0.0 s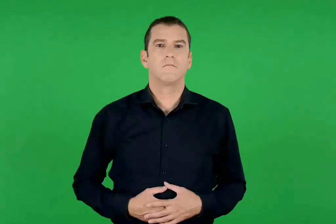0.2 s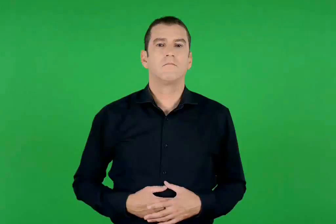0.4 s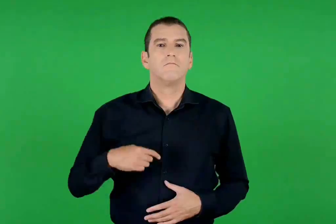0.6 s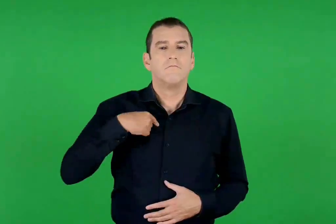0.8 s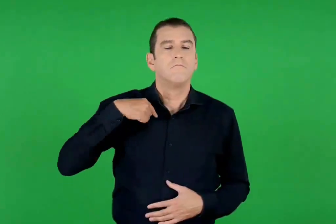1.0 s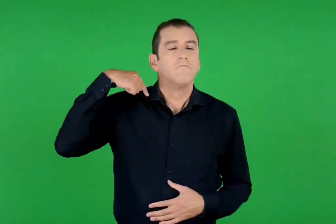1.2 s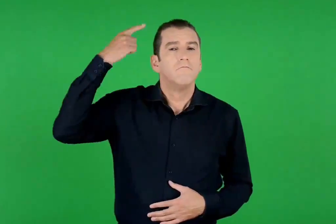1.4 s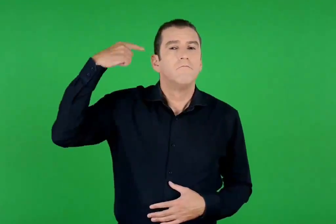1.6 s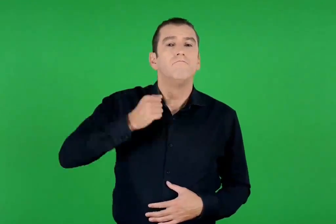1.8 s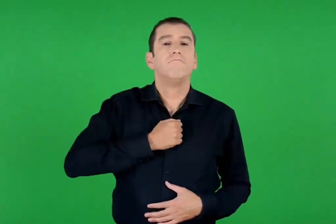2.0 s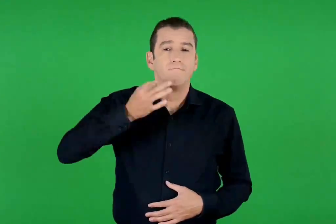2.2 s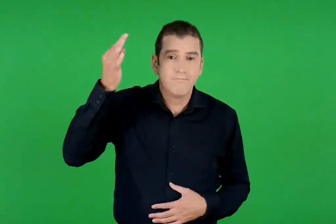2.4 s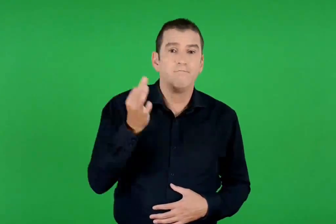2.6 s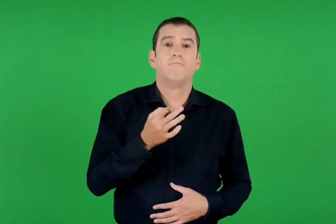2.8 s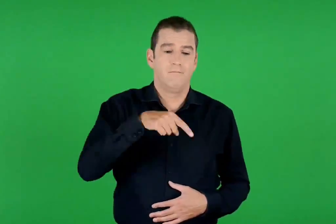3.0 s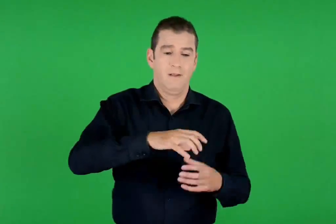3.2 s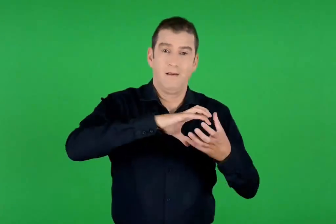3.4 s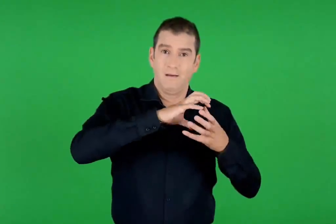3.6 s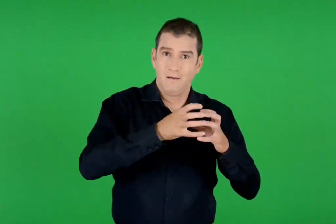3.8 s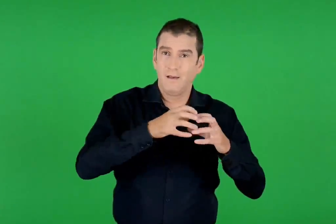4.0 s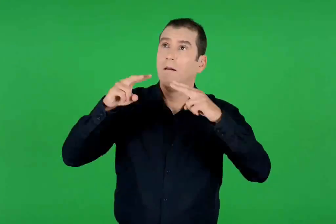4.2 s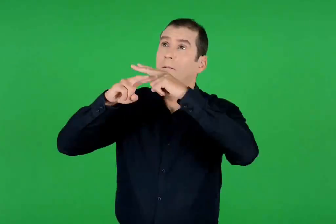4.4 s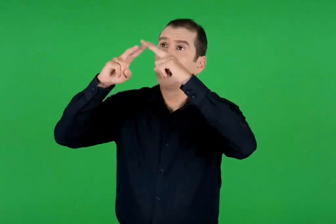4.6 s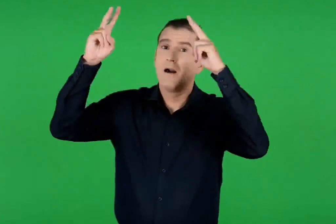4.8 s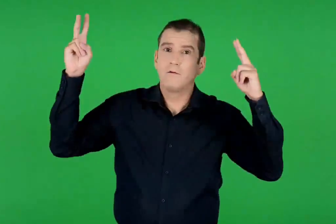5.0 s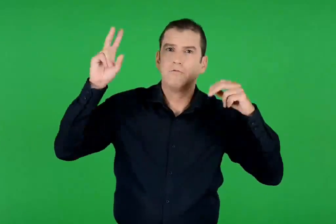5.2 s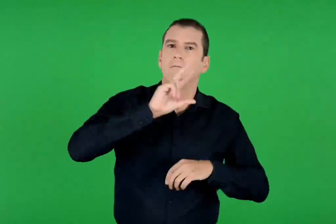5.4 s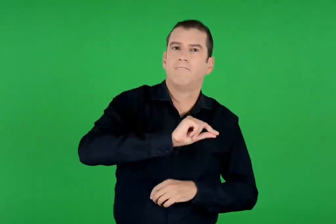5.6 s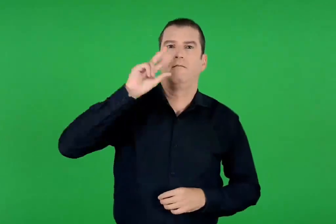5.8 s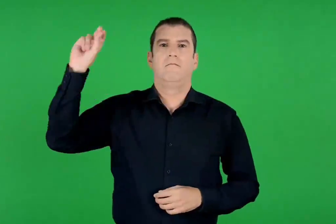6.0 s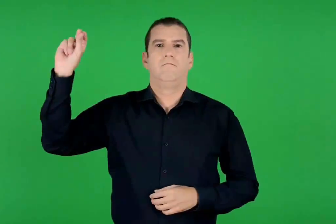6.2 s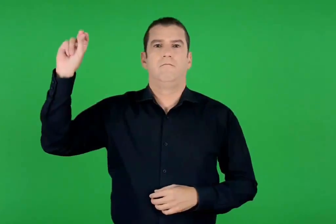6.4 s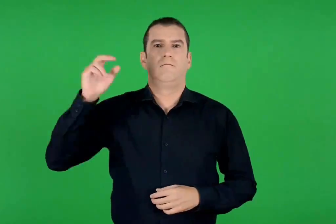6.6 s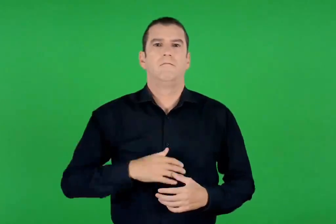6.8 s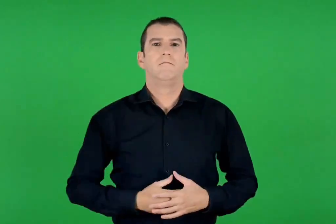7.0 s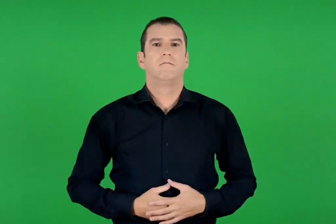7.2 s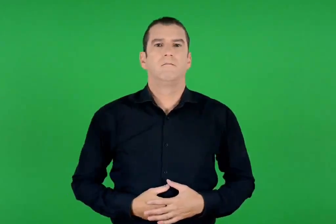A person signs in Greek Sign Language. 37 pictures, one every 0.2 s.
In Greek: ιδανικό μου έκανα παράδεισος να γίνει η γη
